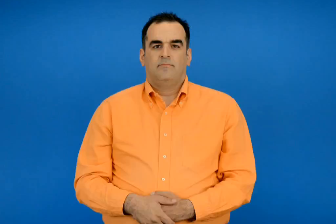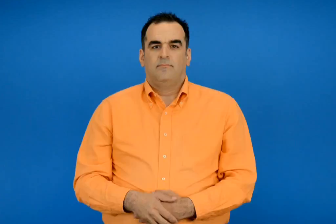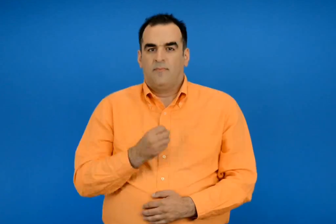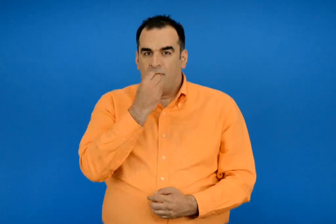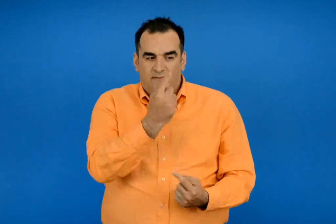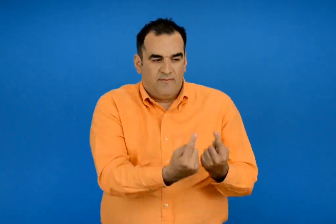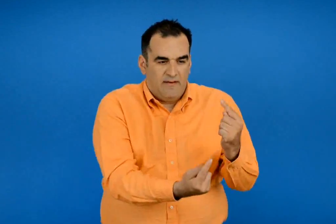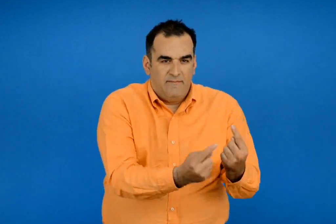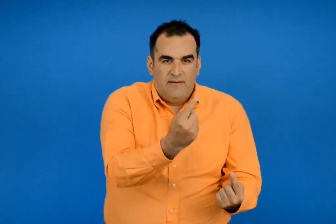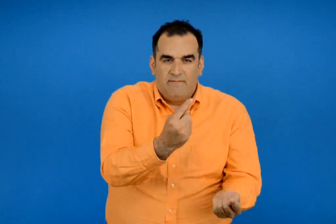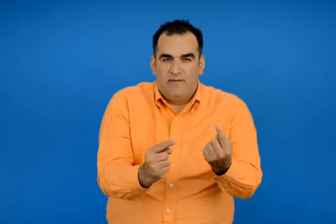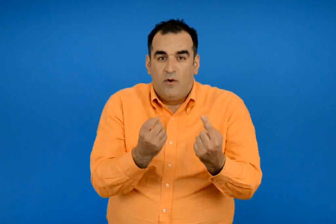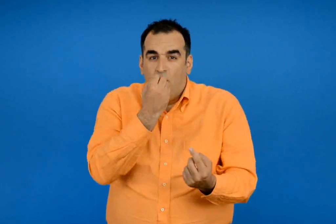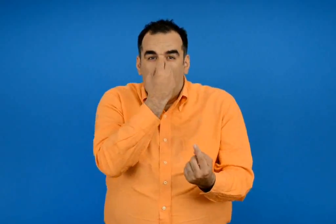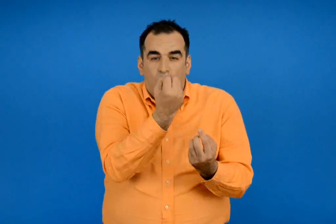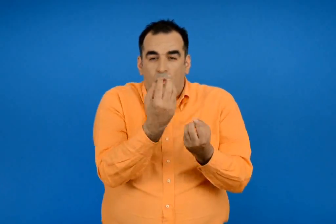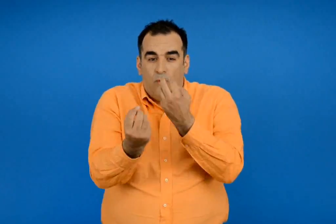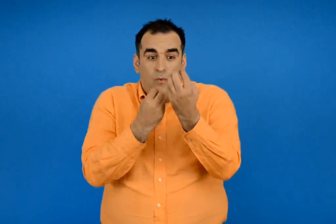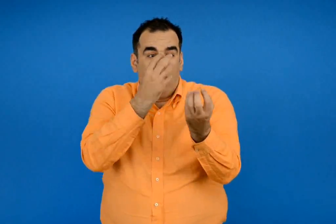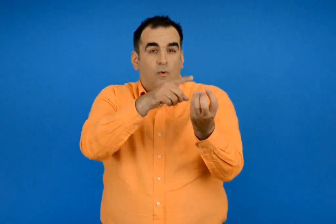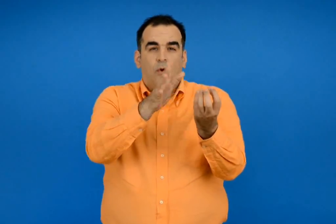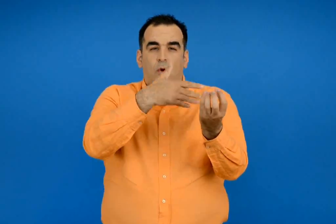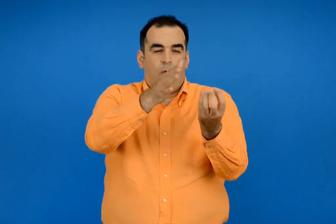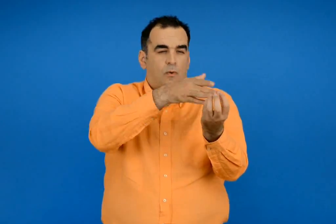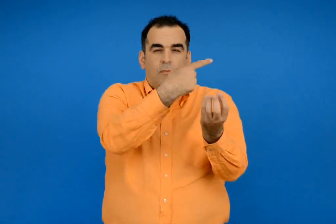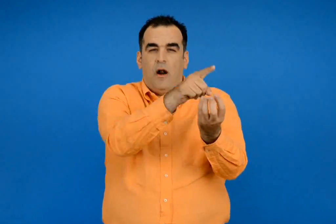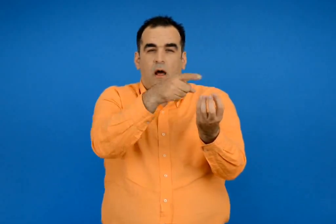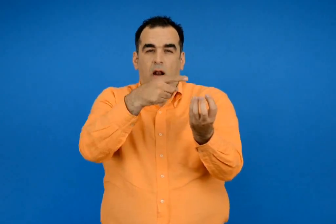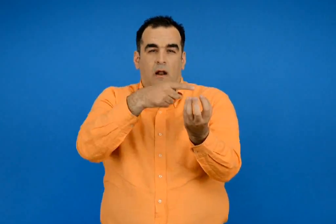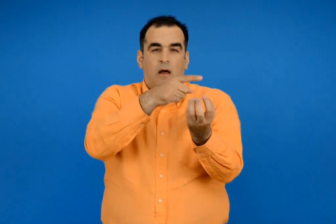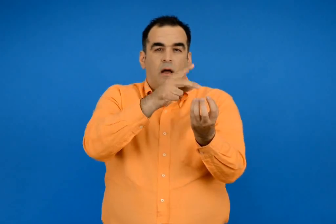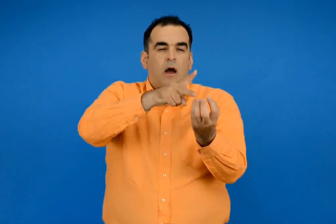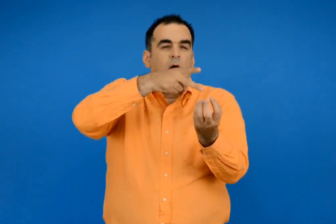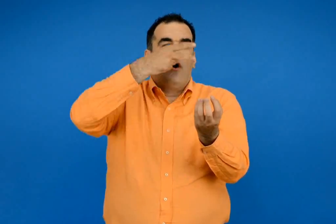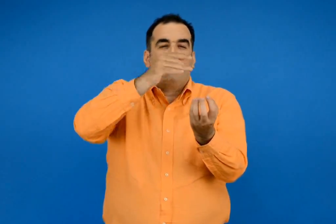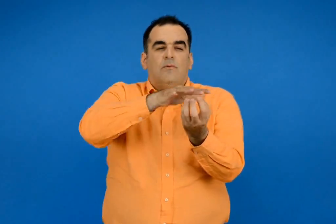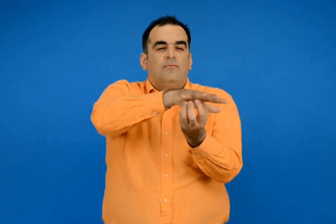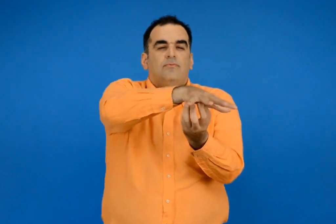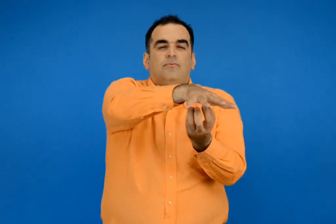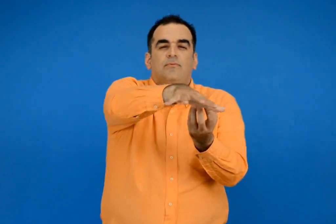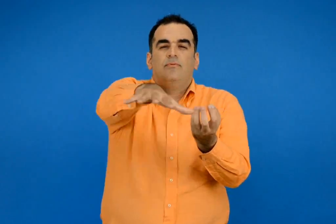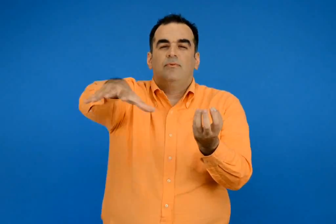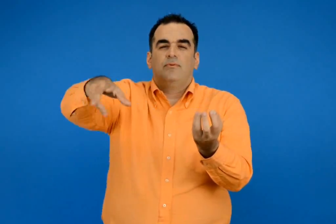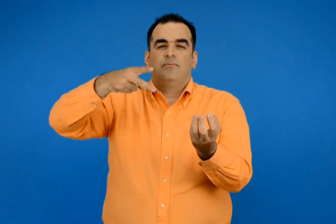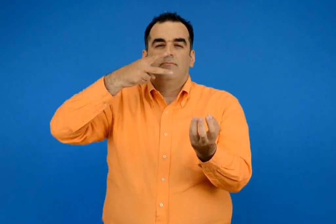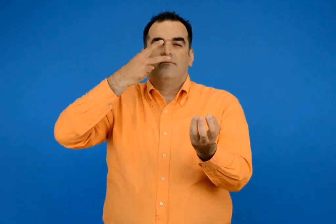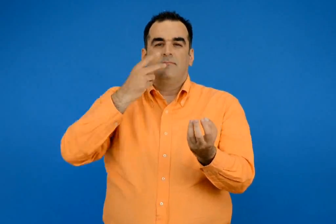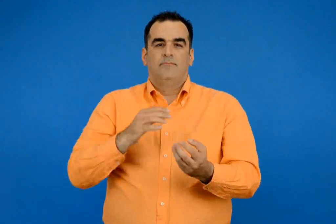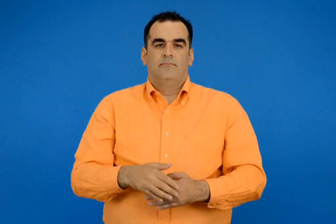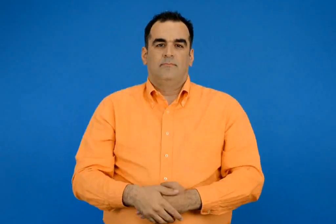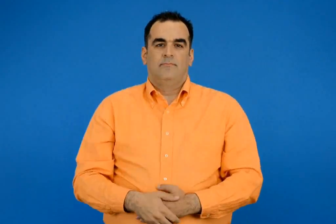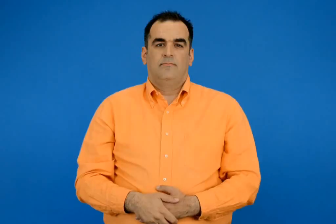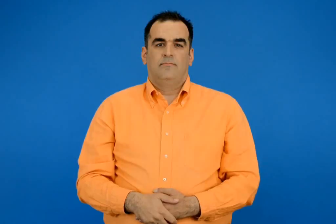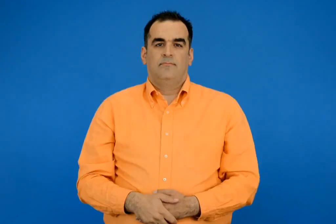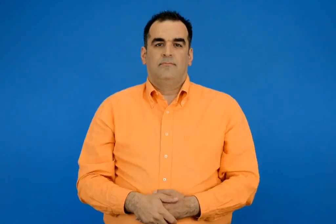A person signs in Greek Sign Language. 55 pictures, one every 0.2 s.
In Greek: πολλά φυτά έχουν πολύχρωμα λουλούδια και σκορπούν υπέροχα αρώματα
